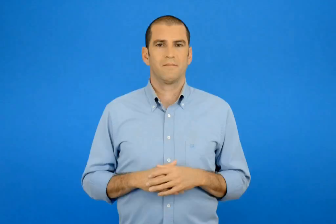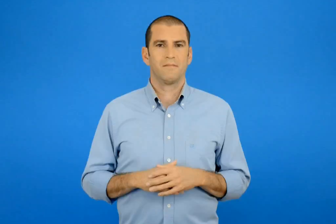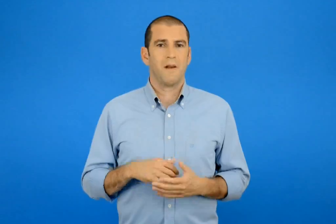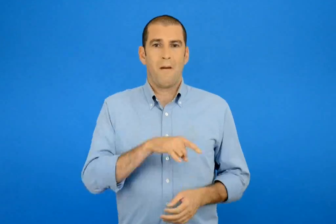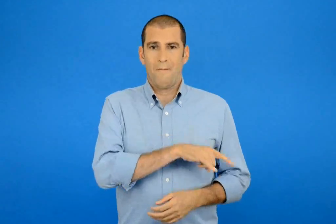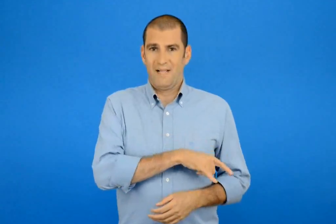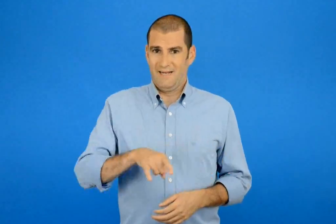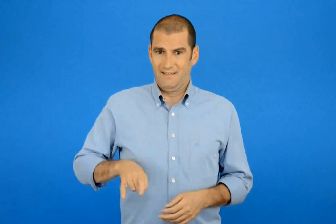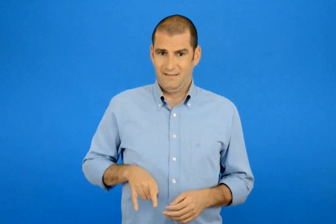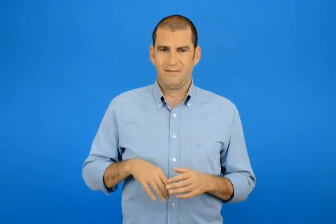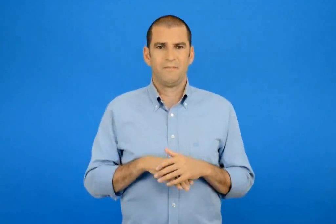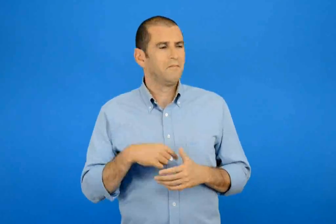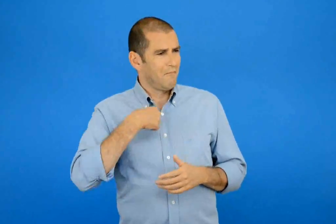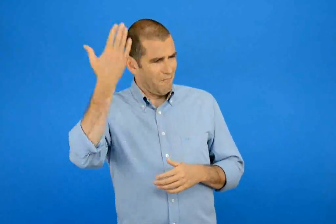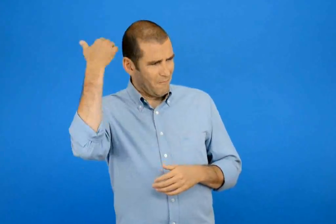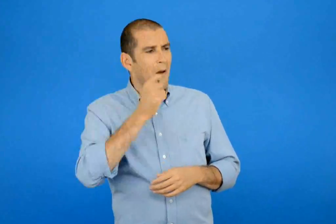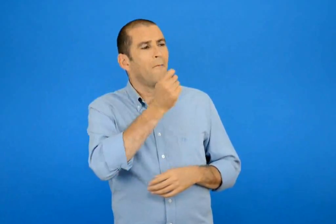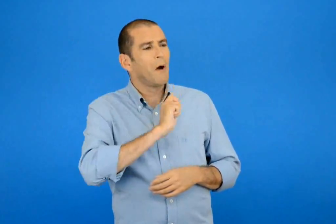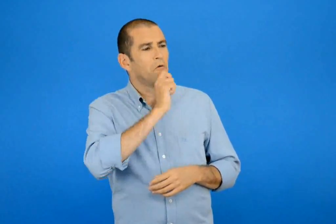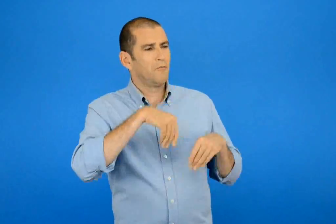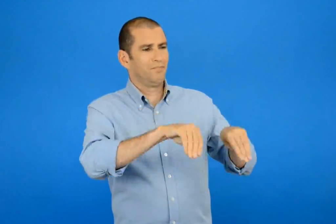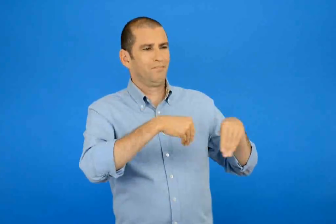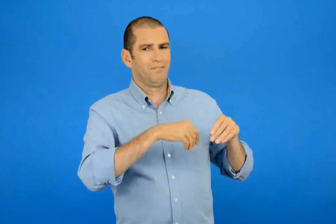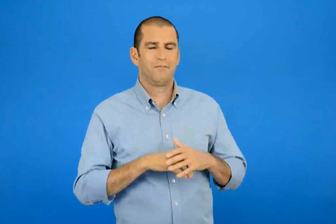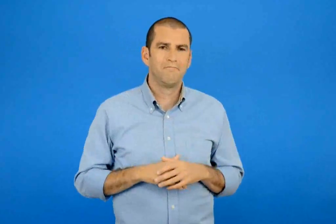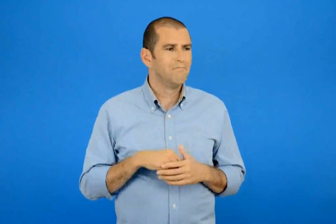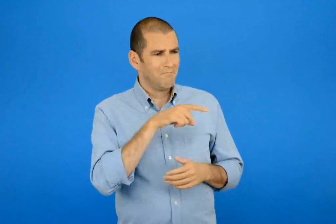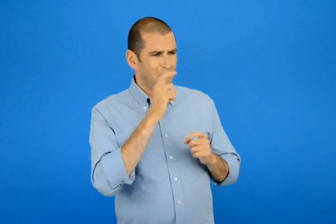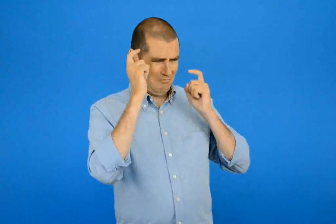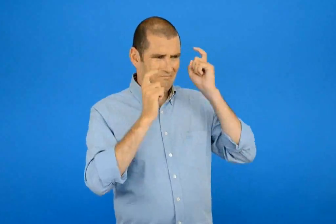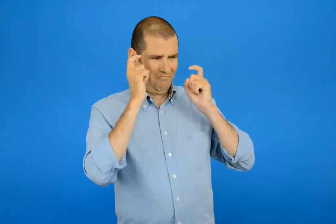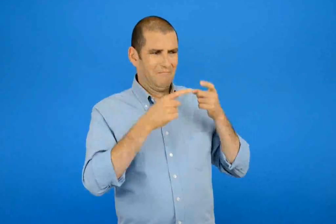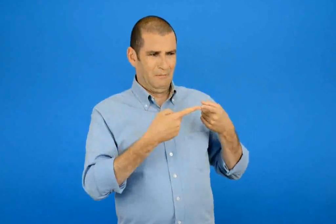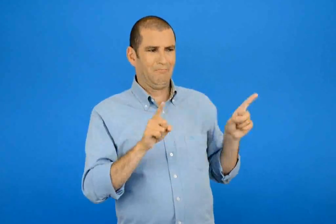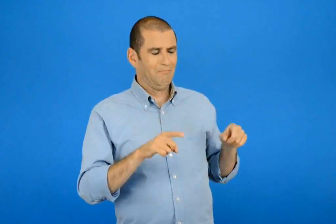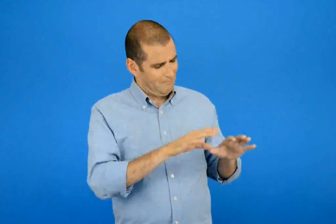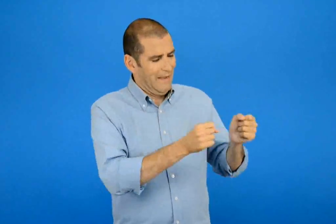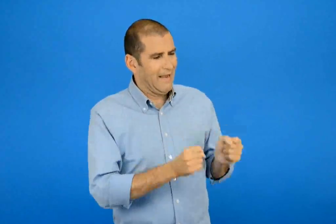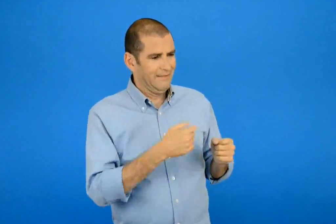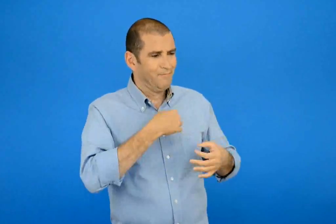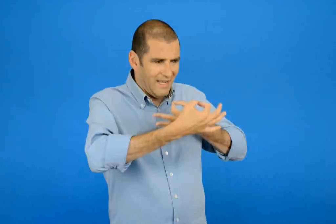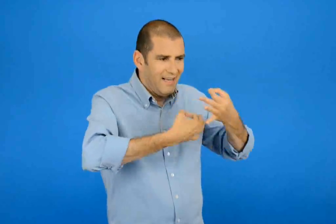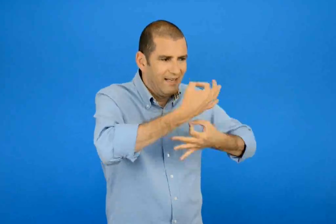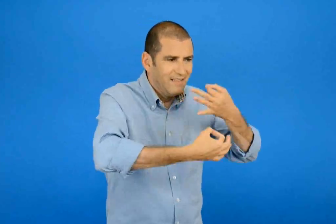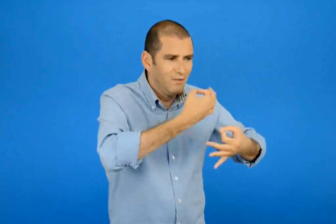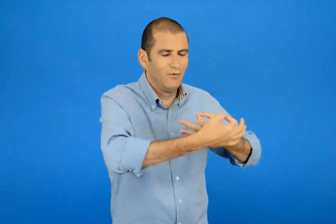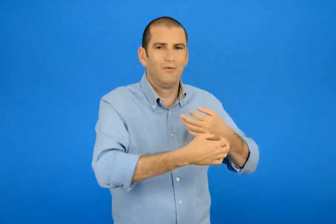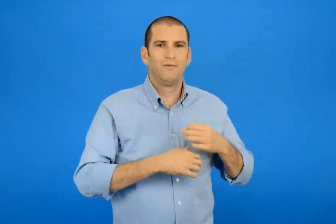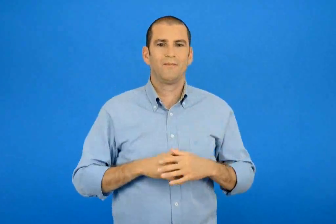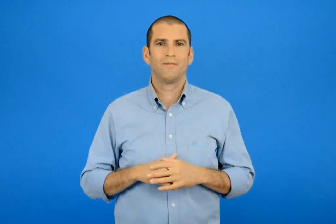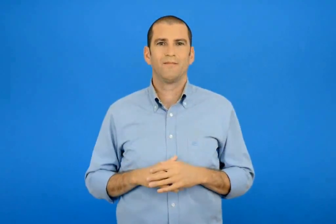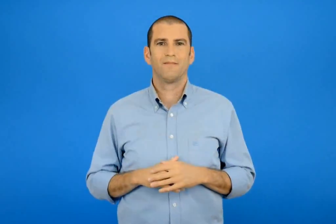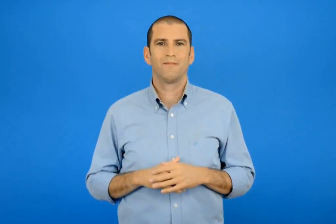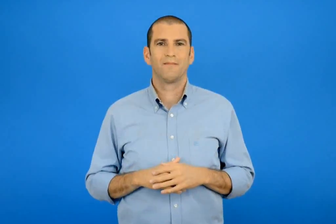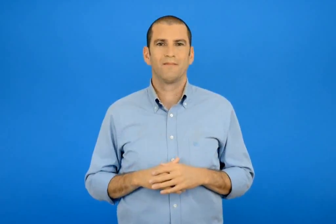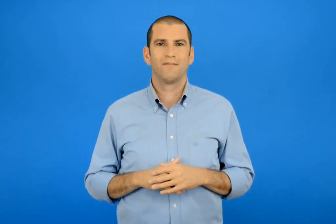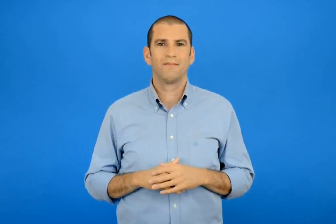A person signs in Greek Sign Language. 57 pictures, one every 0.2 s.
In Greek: κυρ παντελής πουλούσα παγωτά σας φαίνεται περίεργο έτσι δεν είναι ; καθιστέ να σας εξηγήσω
